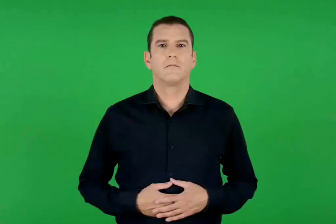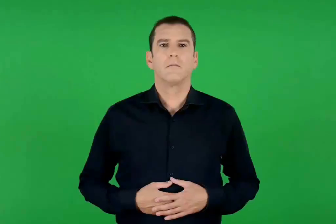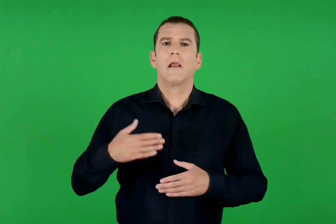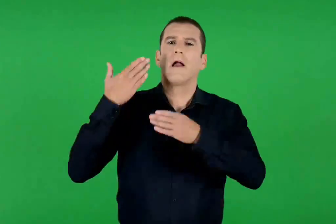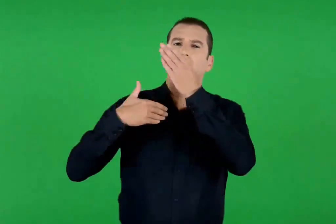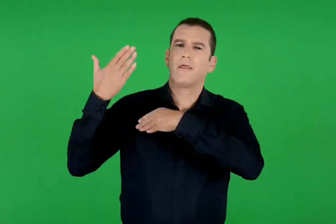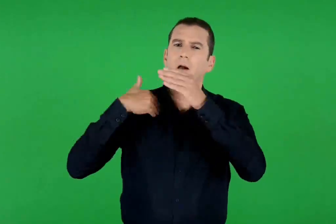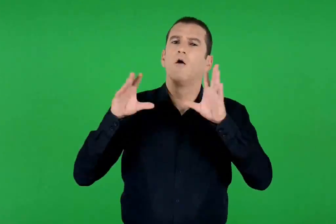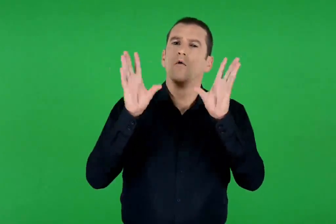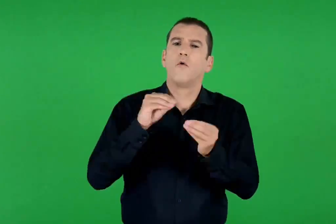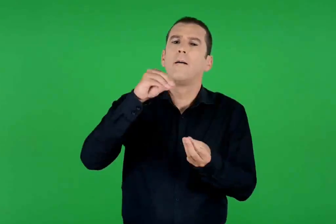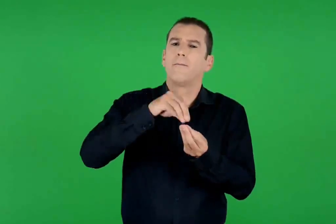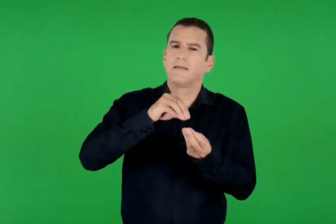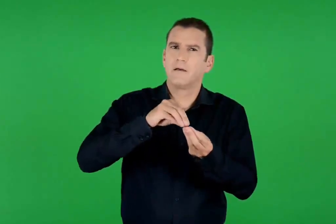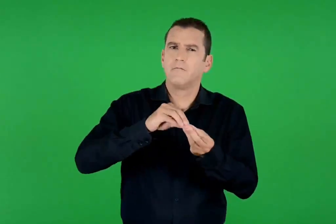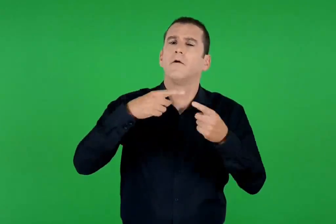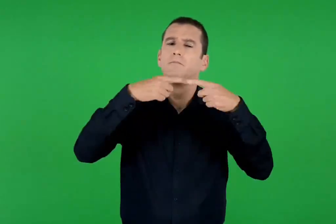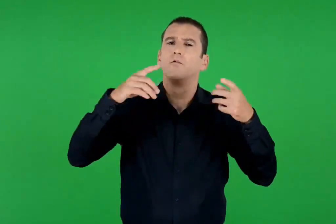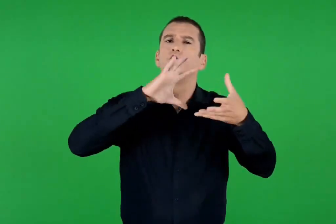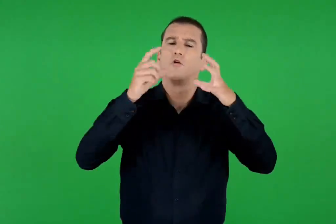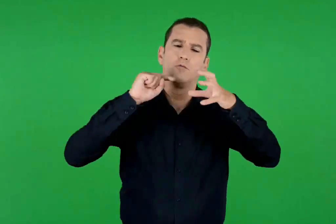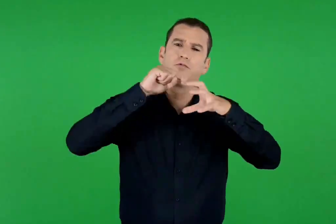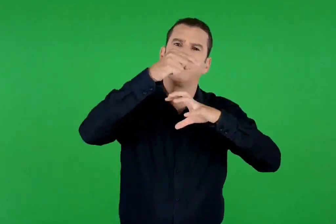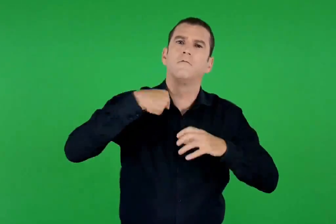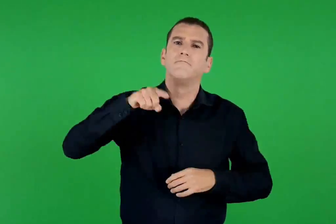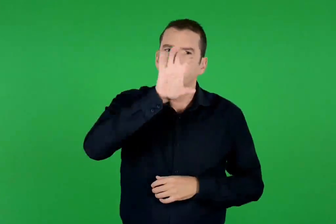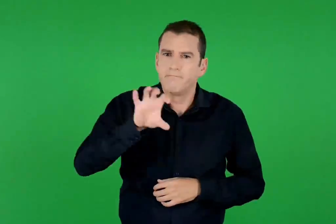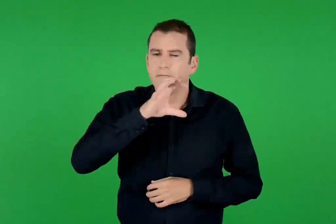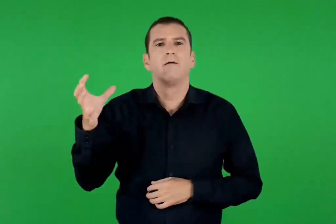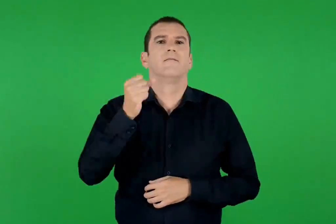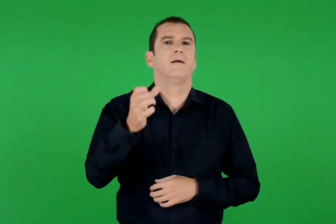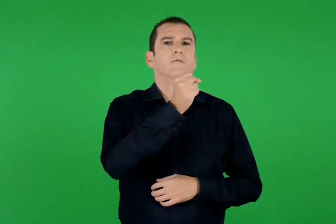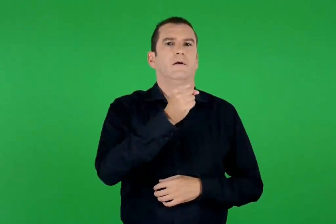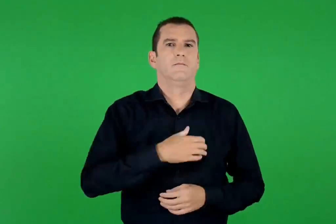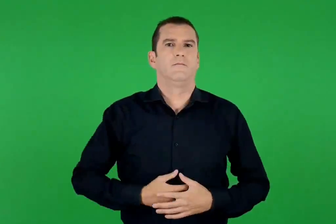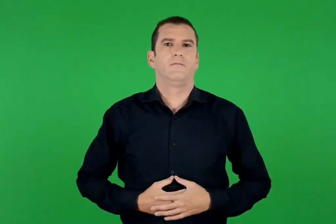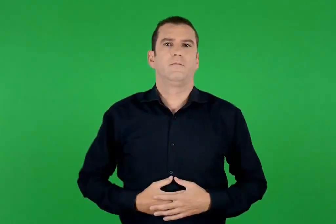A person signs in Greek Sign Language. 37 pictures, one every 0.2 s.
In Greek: βρίσκουμε έθιμα για το πάσχα από διάφορα μέρη του κόσμου
